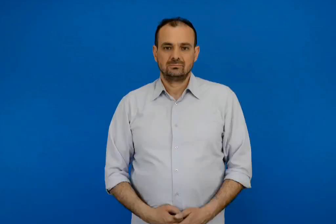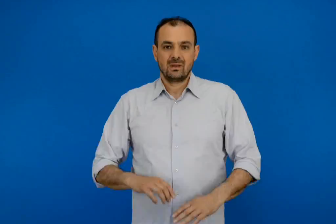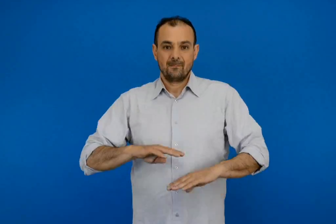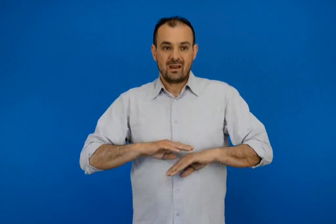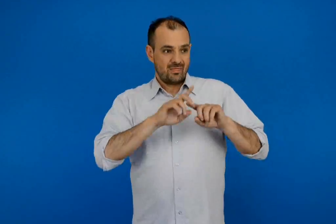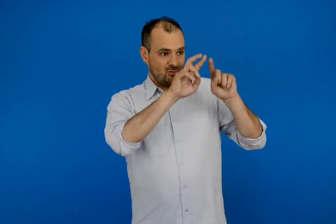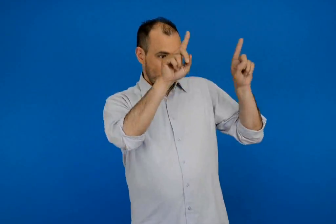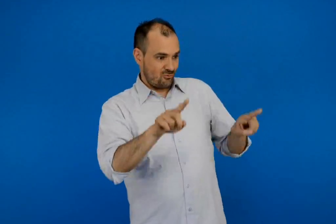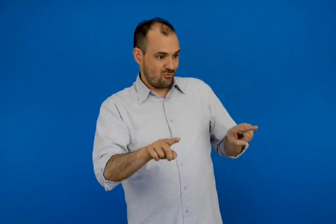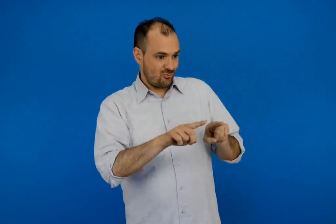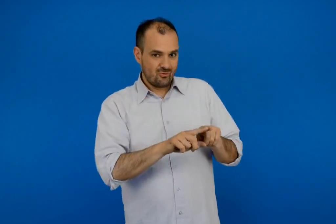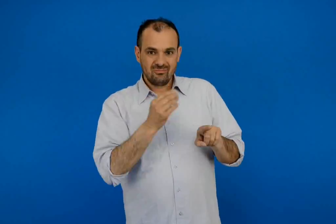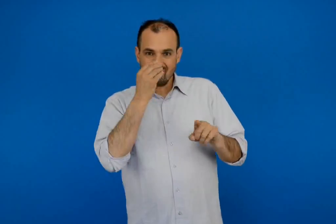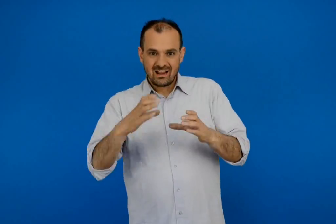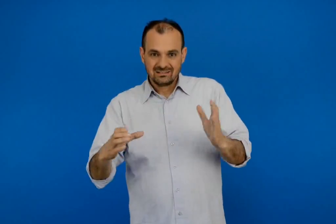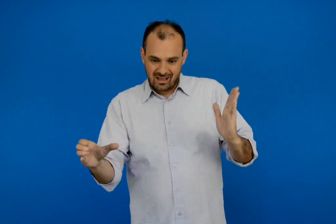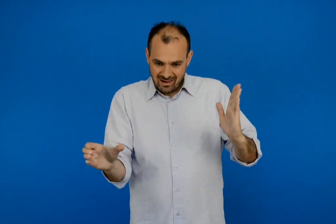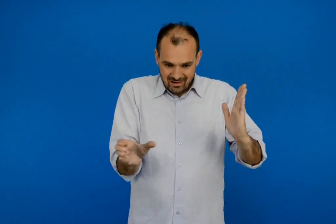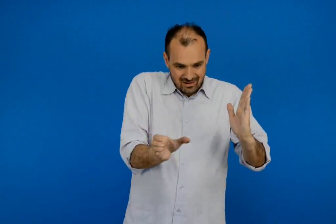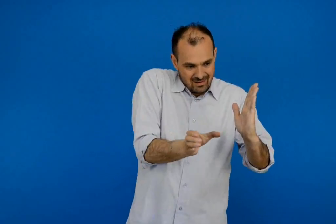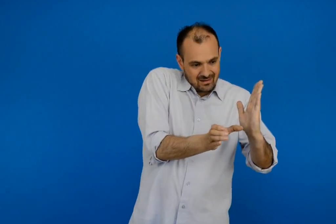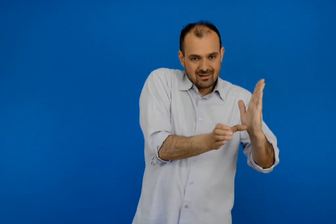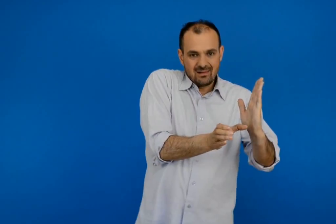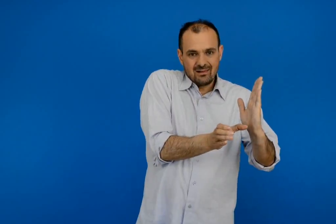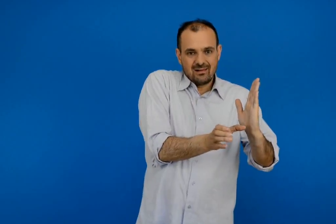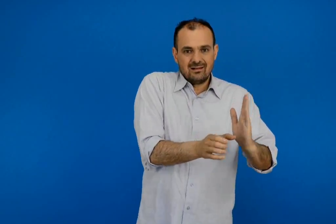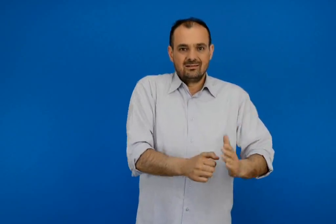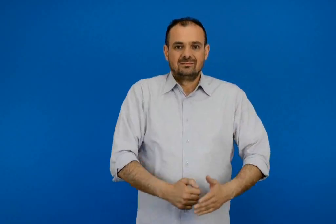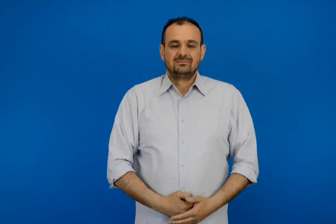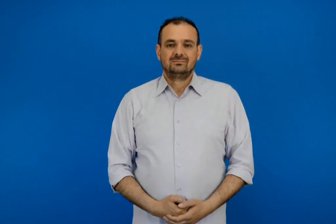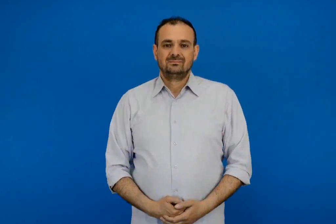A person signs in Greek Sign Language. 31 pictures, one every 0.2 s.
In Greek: βαλέ τη γλάστρα κοντά στο παράθυρο
